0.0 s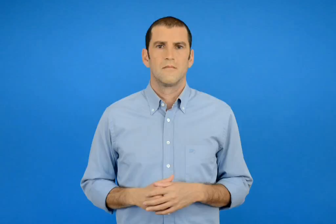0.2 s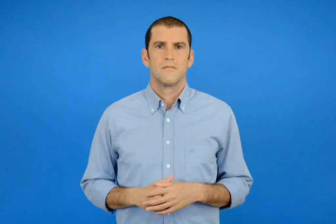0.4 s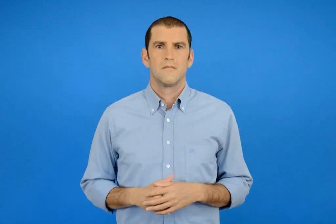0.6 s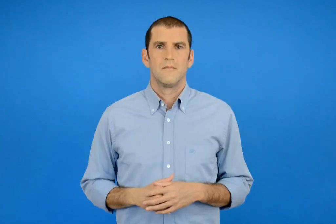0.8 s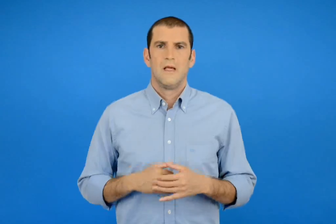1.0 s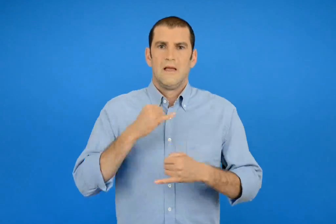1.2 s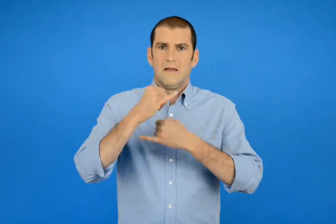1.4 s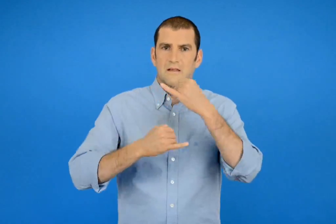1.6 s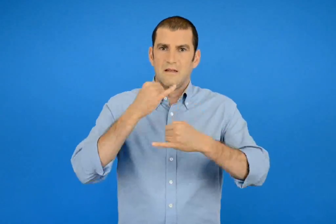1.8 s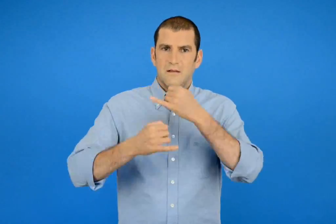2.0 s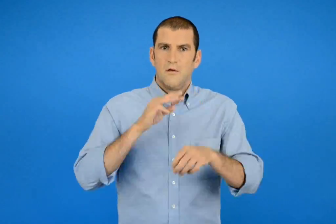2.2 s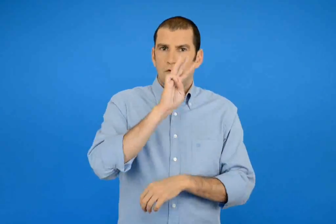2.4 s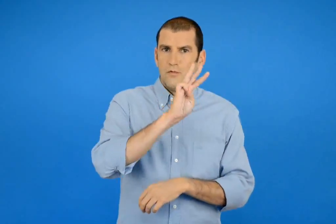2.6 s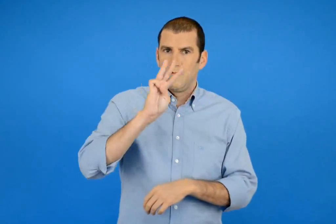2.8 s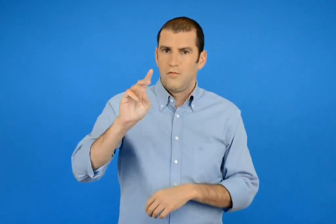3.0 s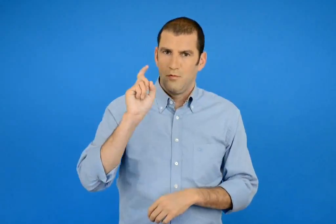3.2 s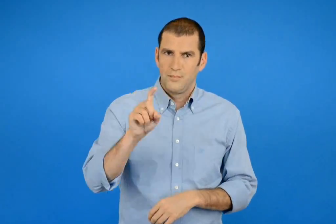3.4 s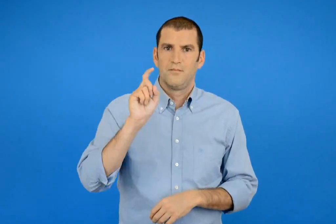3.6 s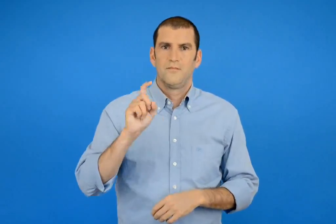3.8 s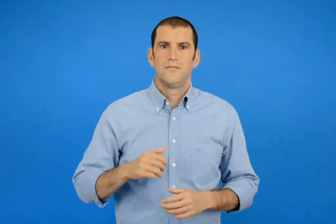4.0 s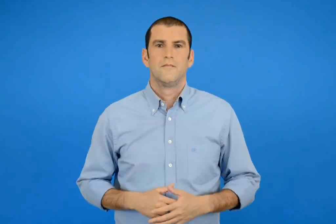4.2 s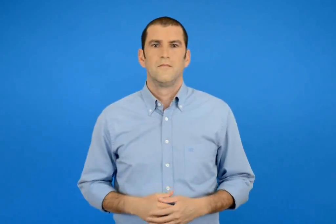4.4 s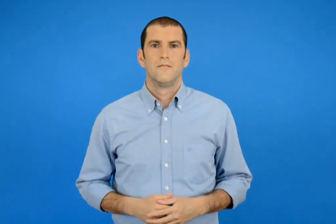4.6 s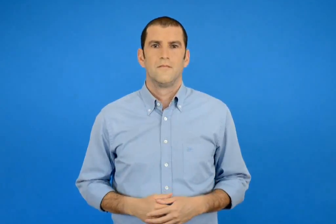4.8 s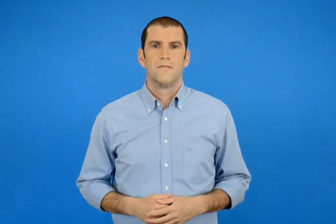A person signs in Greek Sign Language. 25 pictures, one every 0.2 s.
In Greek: διαδικτυακές αναφορές
